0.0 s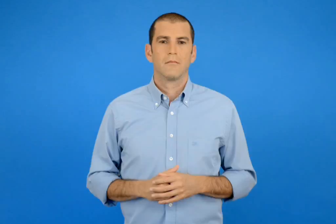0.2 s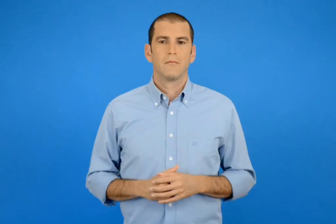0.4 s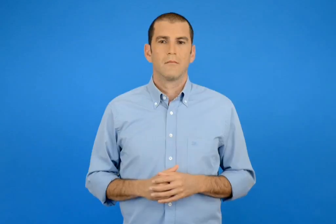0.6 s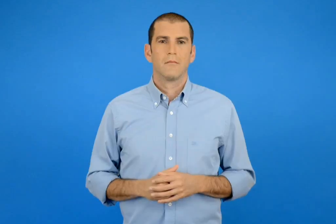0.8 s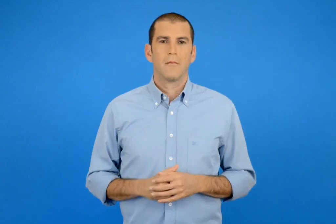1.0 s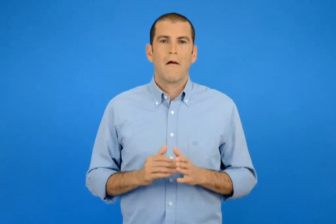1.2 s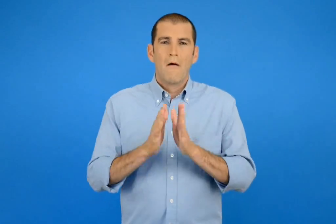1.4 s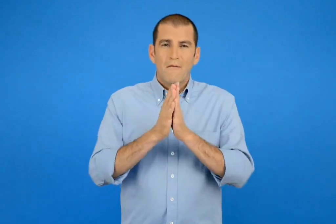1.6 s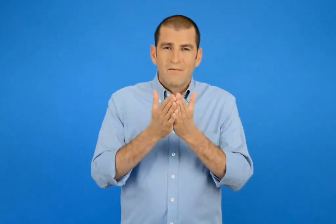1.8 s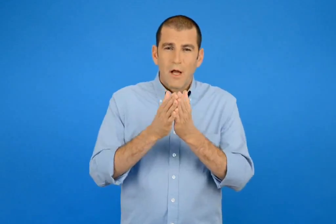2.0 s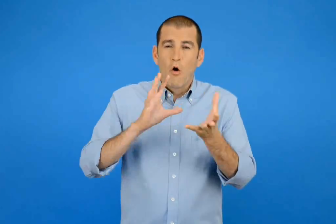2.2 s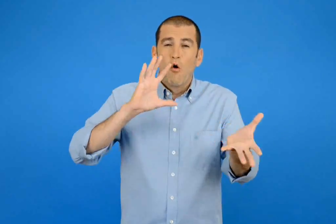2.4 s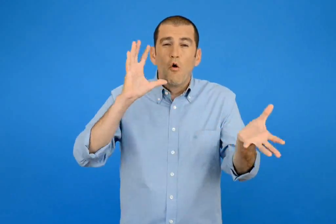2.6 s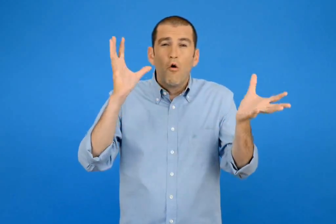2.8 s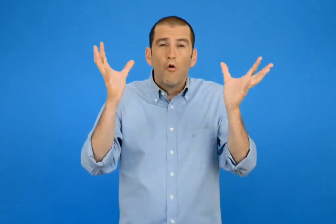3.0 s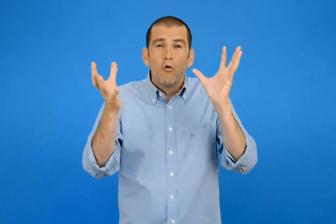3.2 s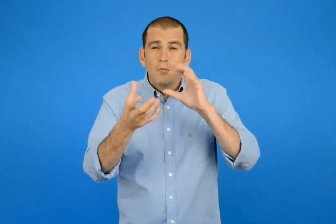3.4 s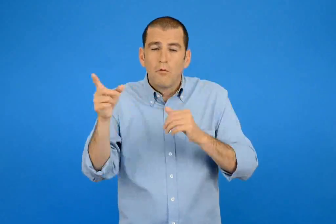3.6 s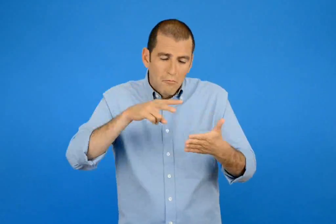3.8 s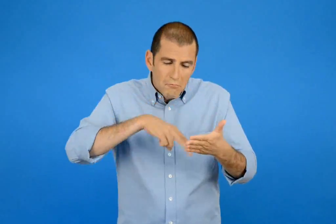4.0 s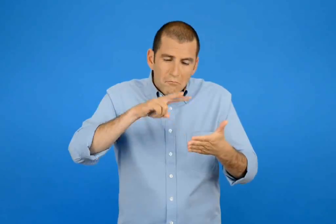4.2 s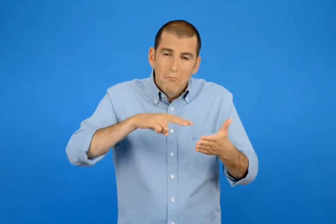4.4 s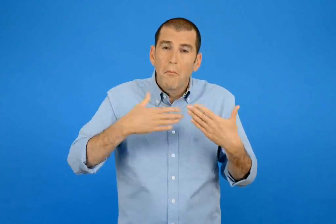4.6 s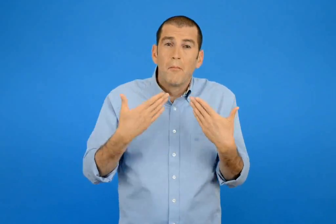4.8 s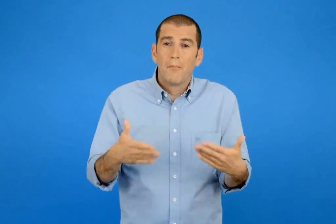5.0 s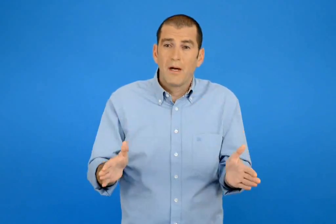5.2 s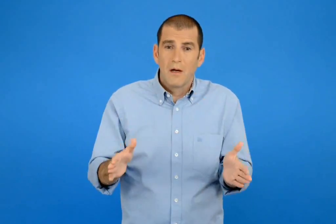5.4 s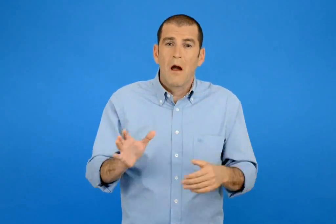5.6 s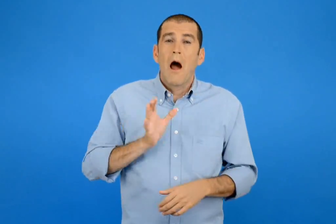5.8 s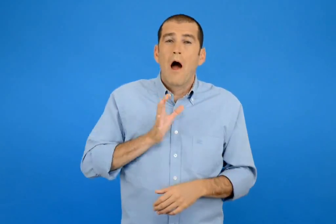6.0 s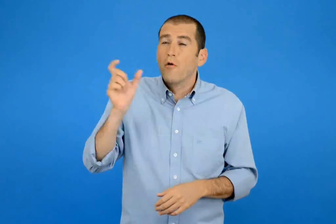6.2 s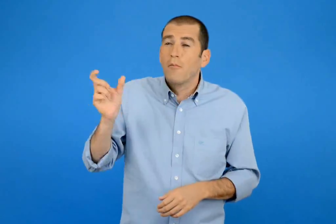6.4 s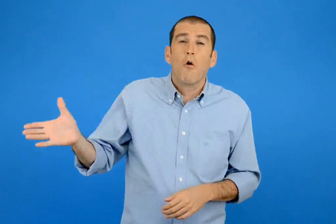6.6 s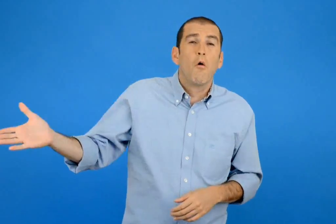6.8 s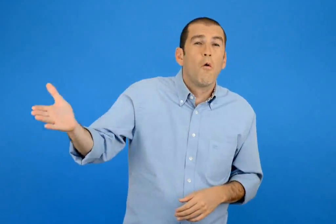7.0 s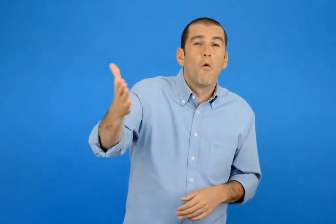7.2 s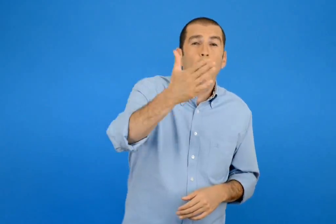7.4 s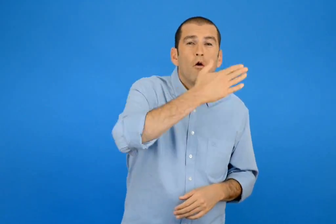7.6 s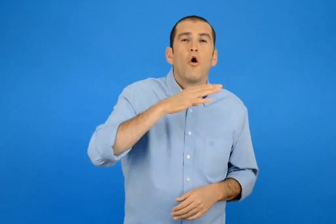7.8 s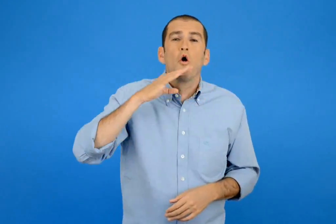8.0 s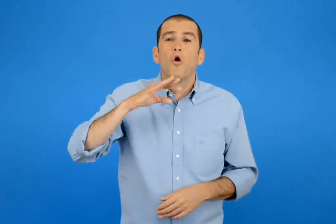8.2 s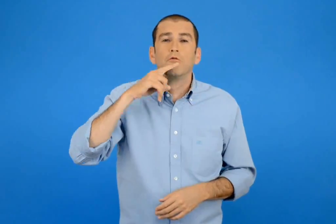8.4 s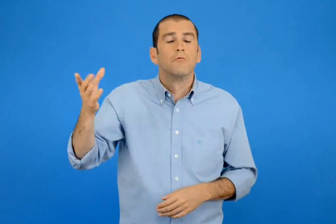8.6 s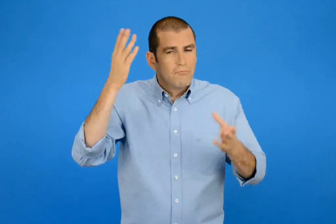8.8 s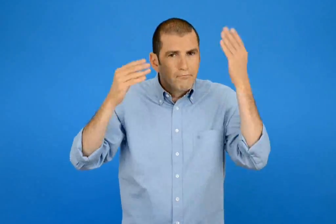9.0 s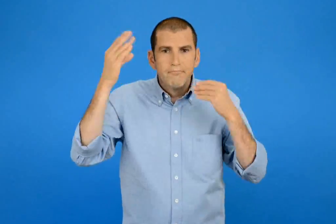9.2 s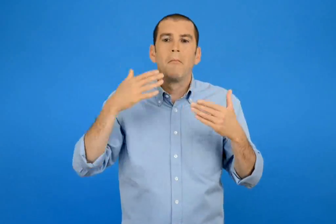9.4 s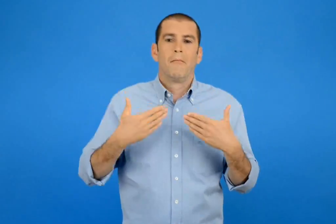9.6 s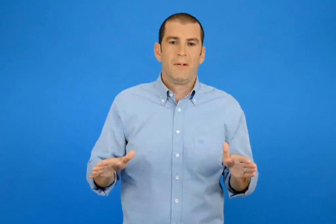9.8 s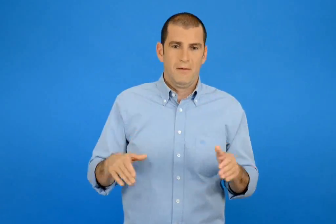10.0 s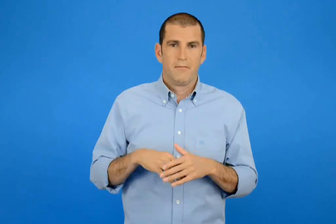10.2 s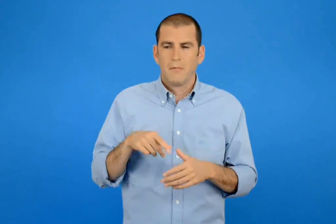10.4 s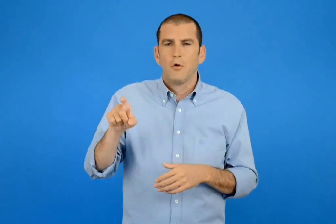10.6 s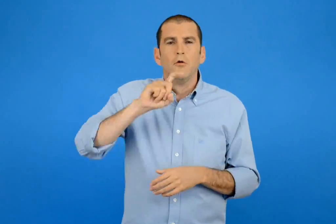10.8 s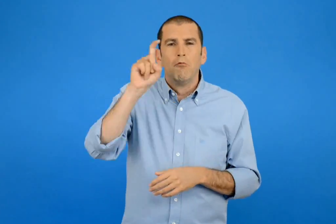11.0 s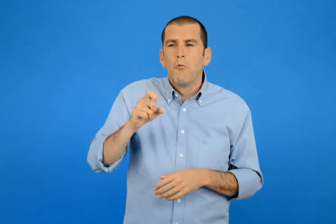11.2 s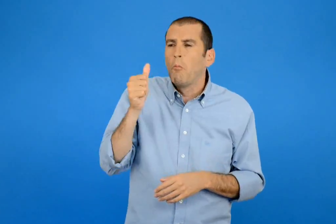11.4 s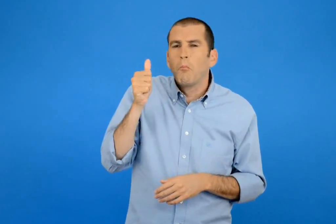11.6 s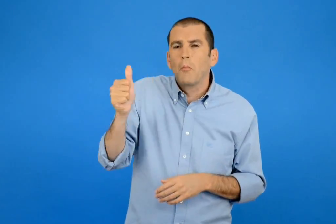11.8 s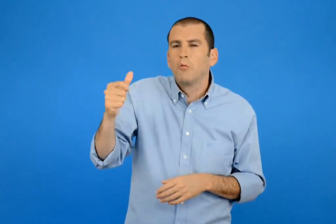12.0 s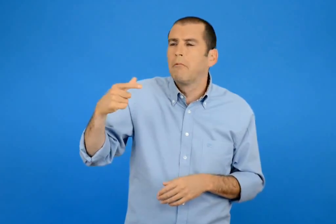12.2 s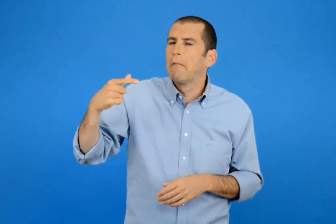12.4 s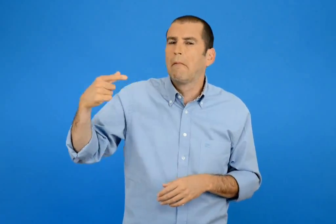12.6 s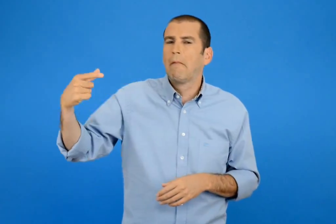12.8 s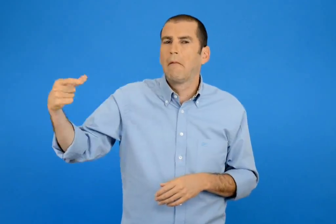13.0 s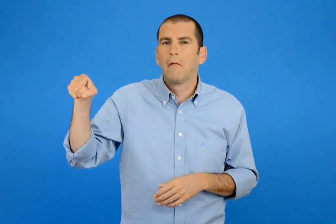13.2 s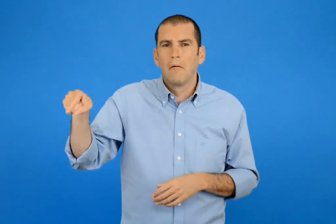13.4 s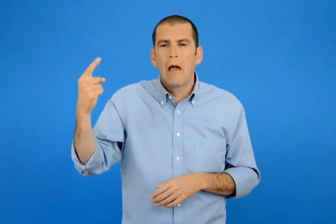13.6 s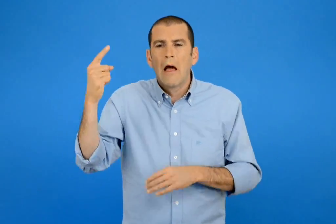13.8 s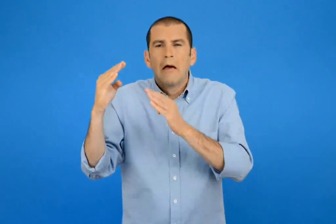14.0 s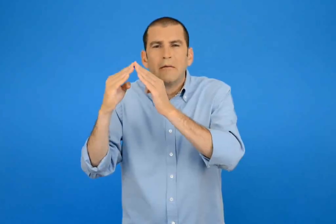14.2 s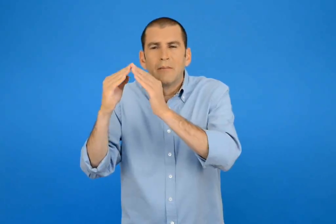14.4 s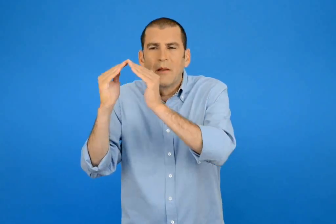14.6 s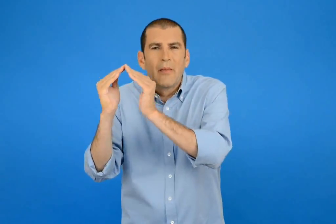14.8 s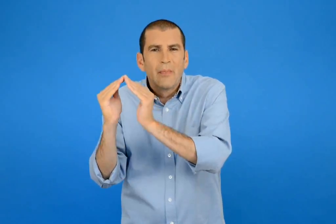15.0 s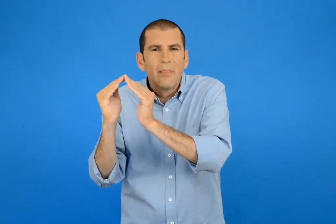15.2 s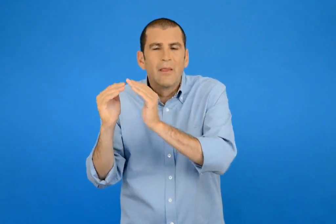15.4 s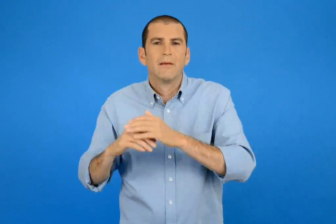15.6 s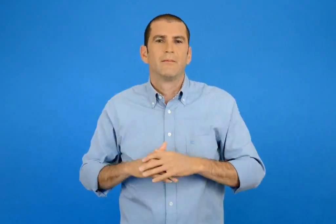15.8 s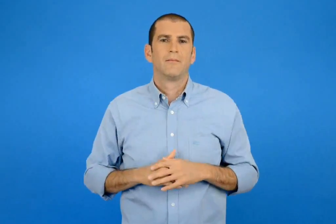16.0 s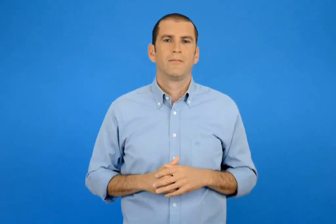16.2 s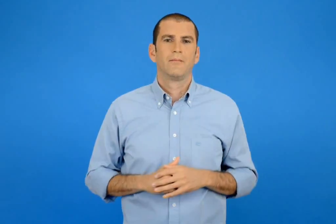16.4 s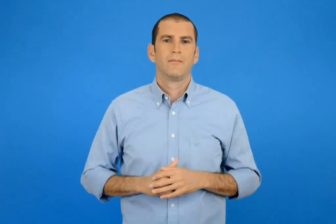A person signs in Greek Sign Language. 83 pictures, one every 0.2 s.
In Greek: είχε διαβάσει τα βιβλία όλου του κόσμου και είχε μάθει τις γλώσσες όλων των ανθρώπων ζούσε απόμερα σε ένα μικρό σπιτάκι ολομόναχος
